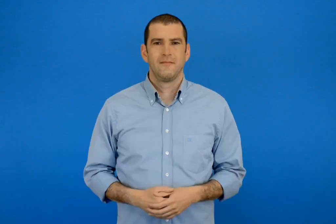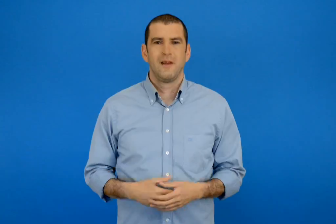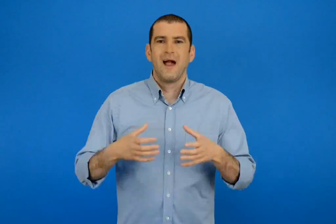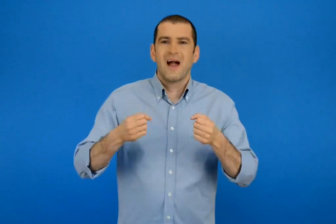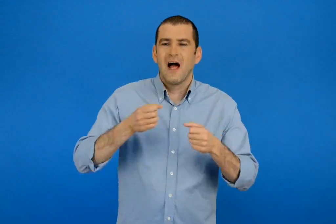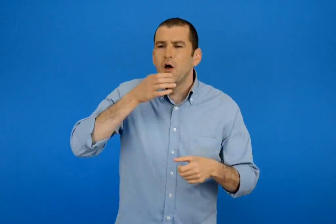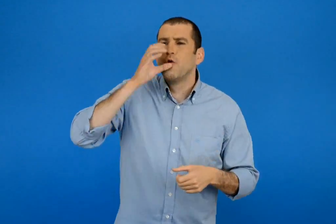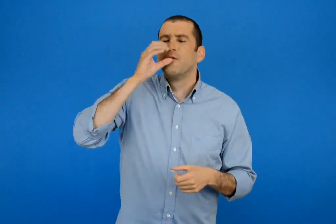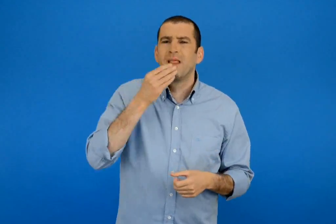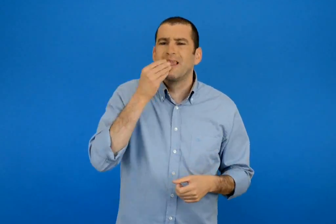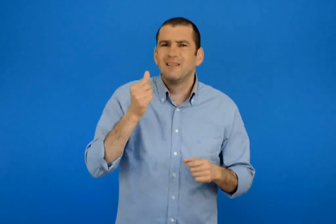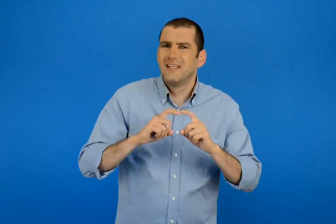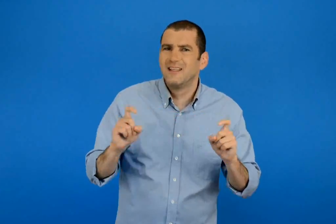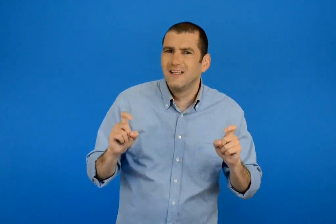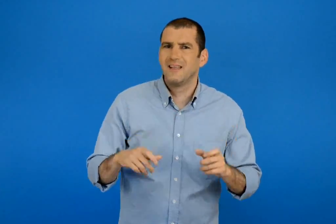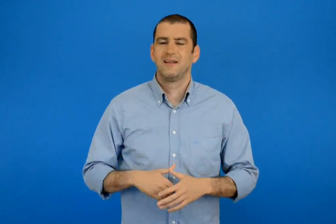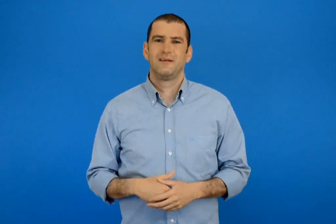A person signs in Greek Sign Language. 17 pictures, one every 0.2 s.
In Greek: τι γεύση έχει το γάλα ;
